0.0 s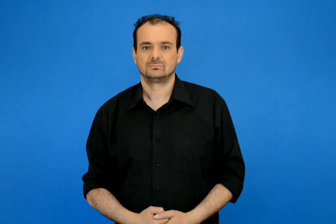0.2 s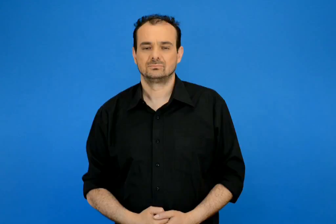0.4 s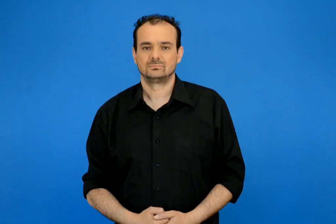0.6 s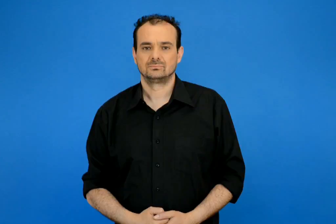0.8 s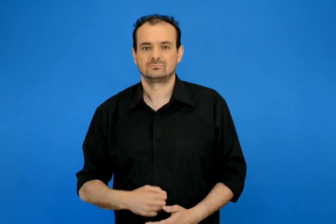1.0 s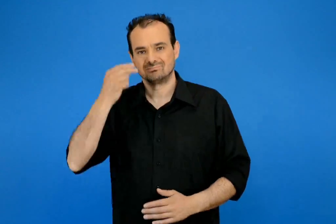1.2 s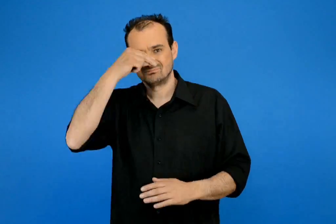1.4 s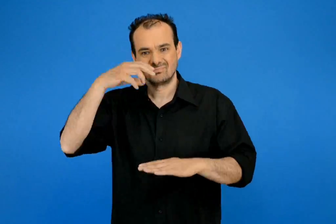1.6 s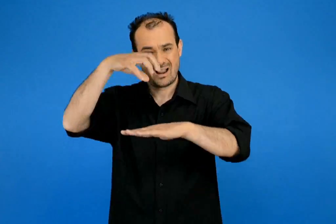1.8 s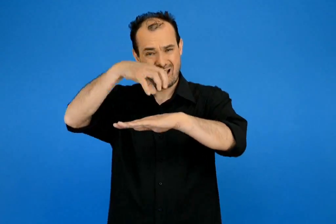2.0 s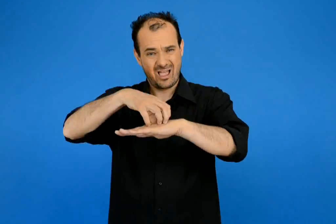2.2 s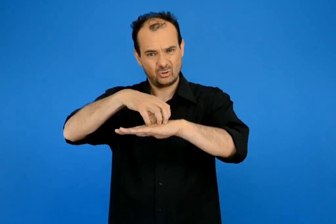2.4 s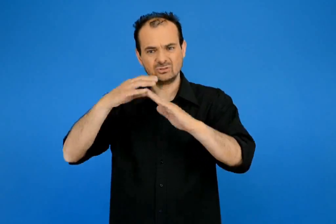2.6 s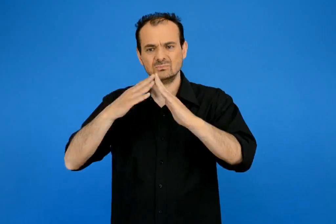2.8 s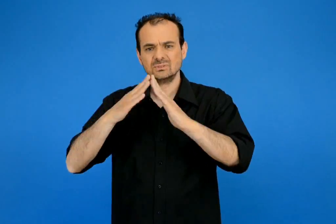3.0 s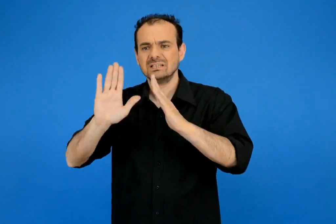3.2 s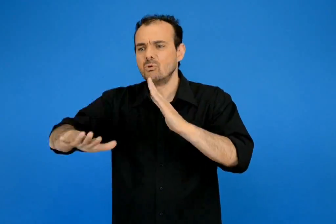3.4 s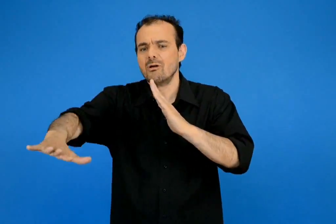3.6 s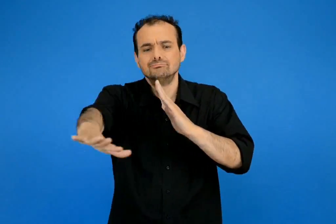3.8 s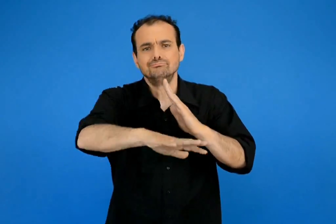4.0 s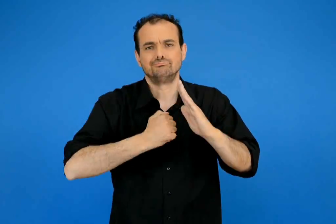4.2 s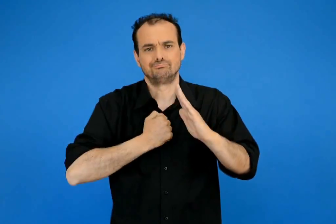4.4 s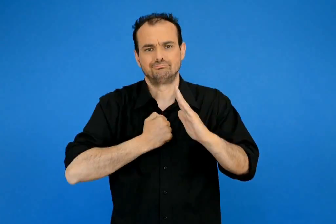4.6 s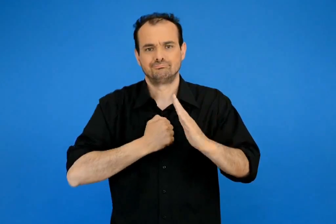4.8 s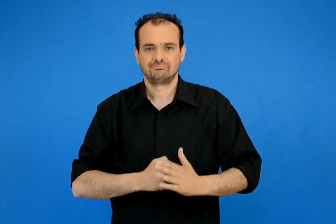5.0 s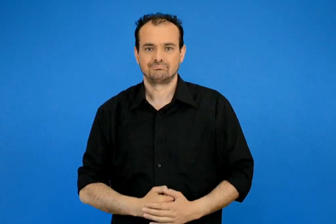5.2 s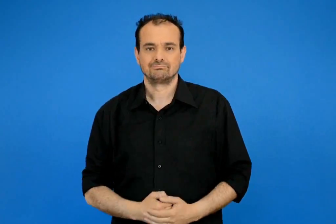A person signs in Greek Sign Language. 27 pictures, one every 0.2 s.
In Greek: ο ναός της γειτονίας μου
